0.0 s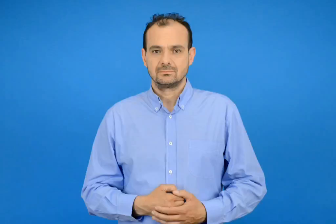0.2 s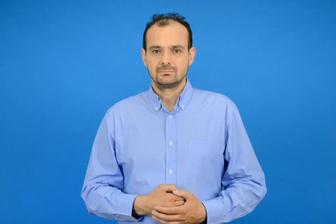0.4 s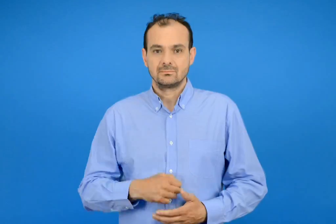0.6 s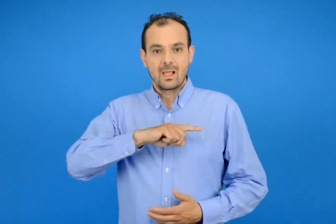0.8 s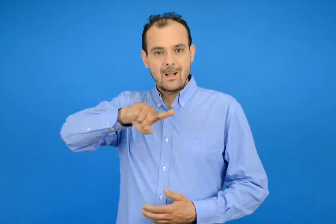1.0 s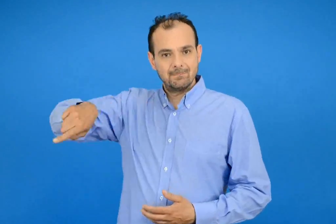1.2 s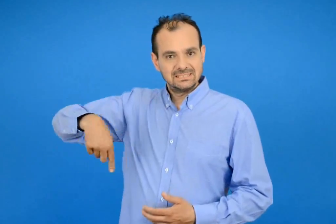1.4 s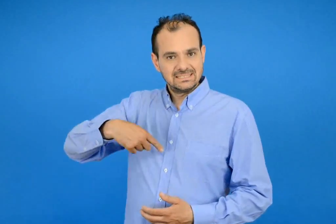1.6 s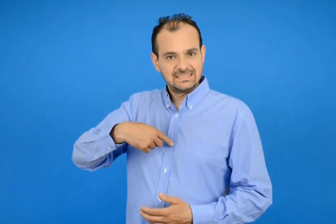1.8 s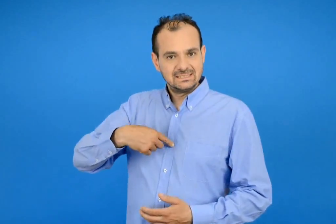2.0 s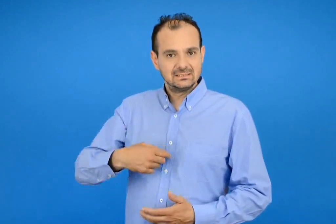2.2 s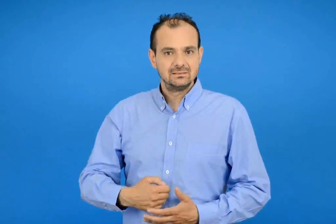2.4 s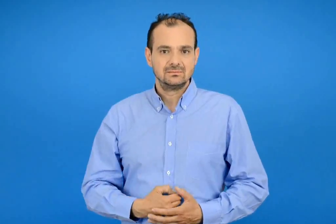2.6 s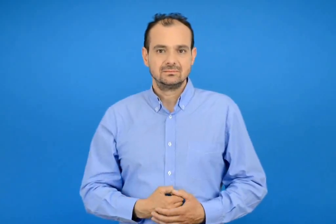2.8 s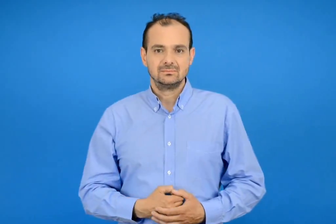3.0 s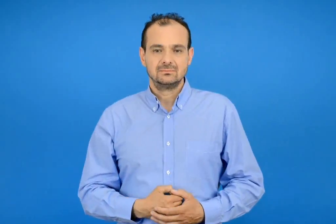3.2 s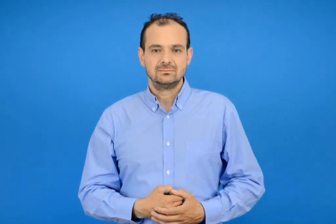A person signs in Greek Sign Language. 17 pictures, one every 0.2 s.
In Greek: εμείς
